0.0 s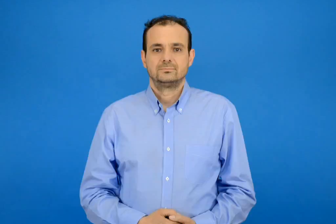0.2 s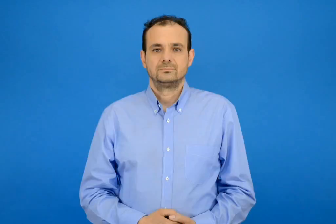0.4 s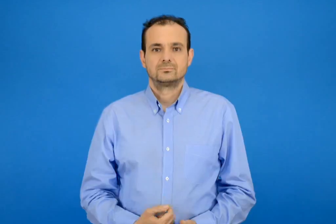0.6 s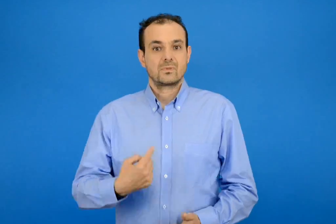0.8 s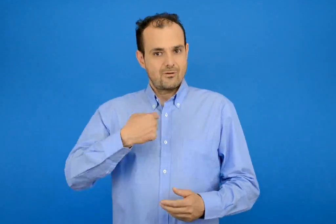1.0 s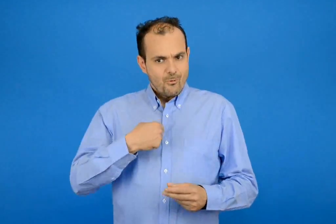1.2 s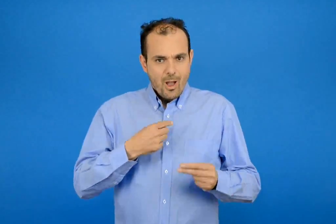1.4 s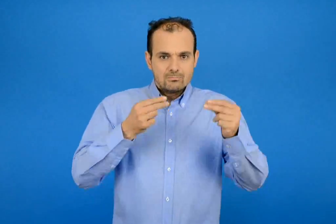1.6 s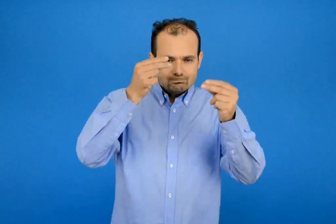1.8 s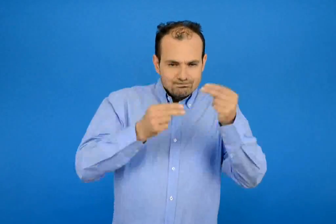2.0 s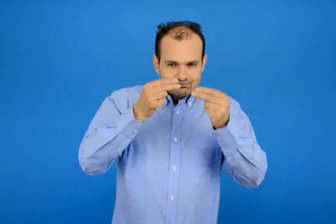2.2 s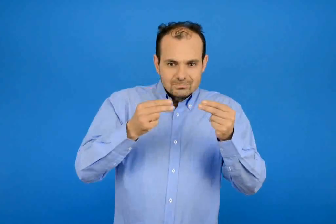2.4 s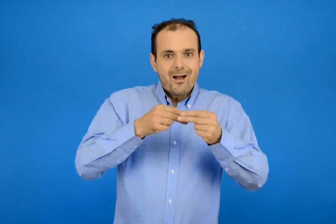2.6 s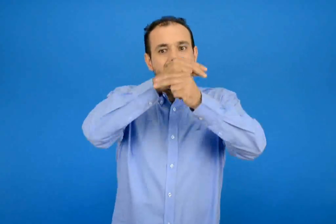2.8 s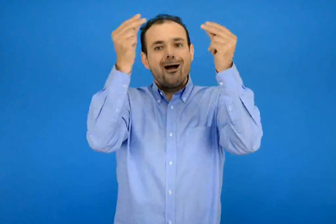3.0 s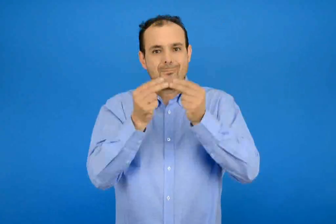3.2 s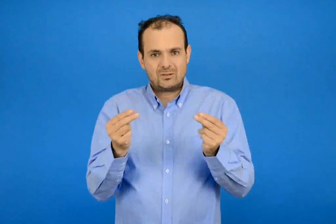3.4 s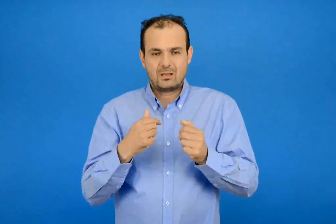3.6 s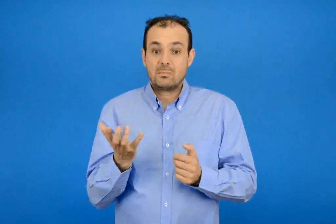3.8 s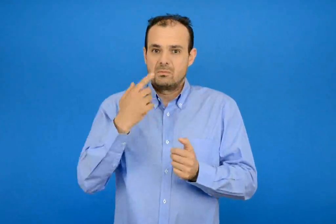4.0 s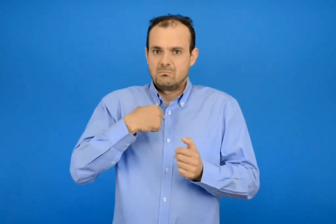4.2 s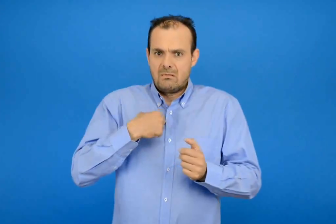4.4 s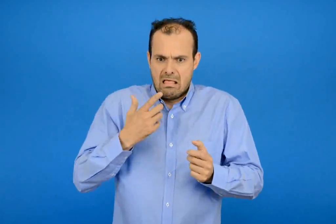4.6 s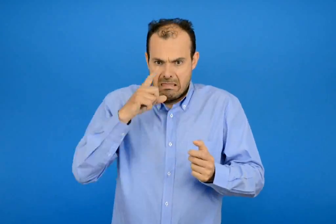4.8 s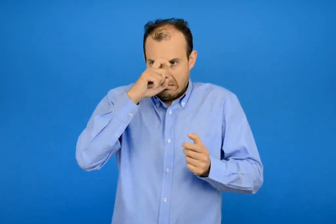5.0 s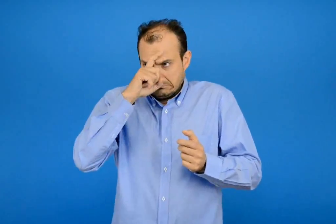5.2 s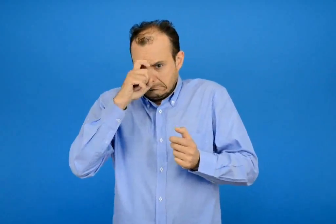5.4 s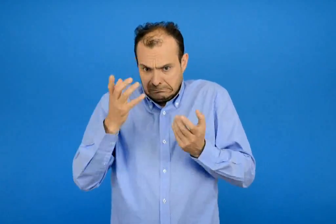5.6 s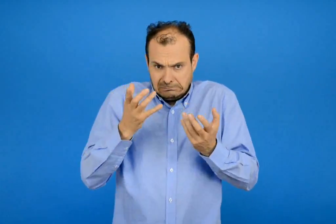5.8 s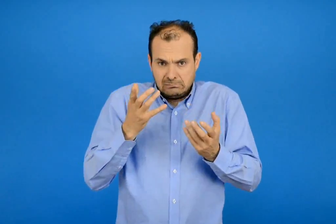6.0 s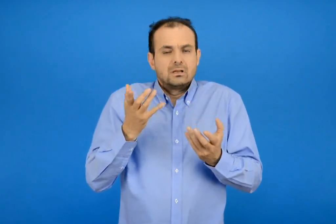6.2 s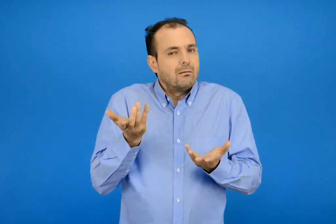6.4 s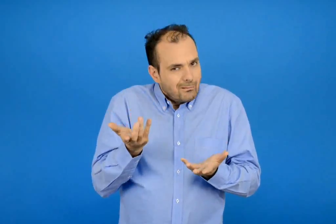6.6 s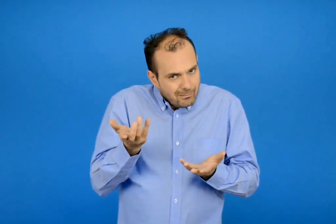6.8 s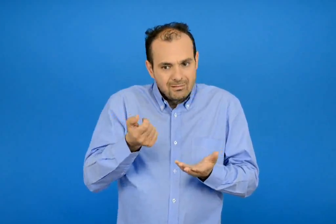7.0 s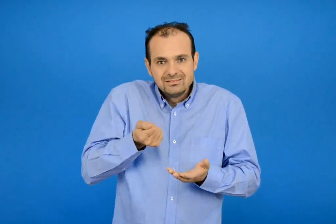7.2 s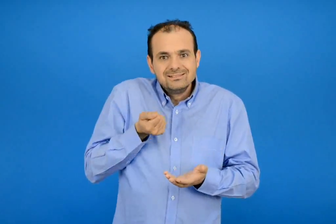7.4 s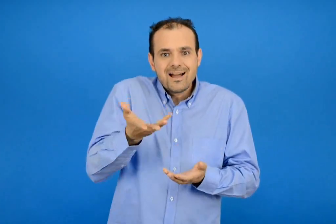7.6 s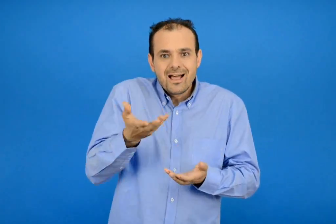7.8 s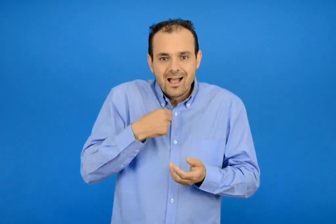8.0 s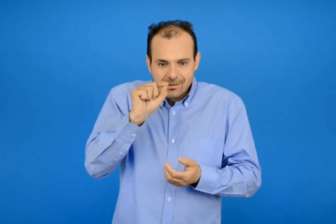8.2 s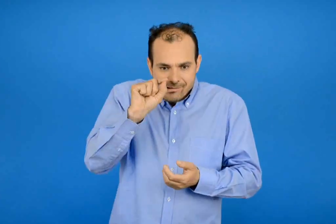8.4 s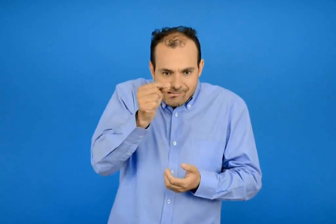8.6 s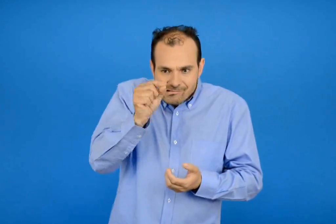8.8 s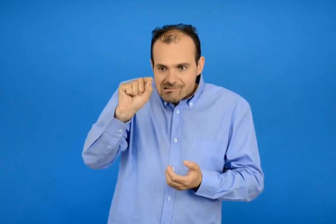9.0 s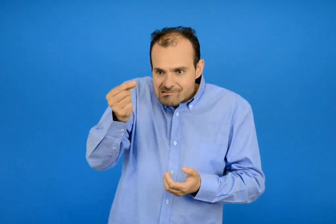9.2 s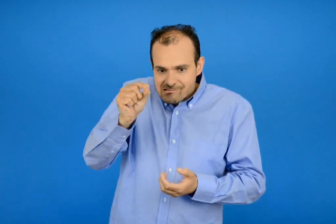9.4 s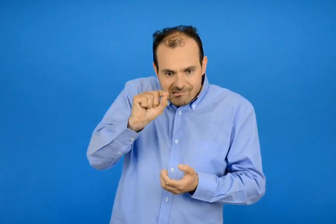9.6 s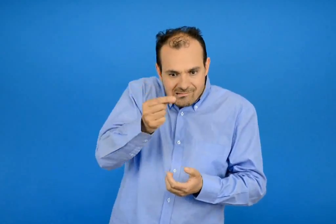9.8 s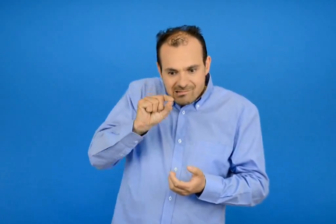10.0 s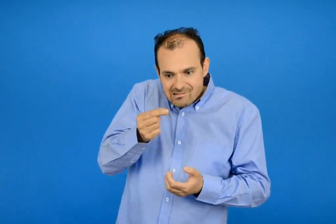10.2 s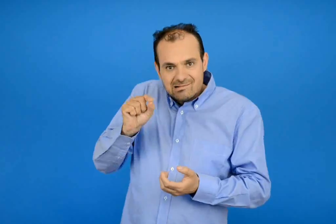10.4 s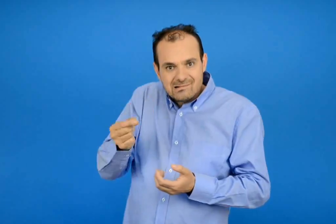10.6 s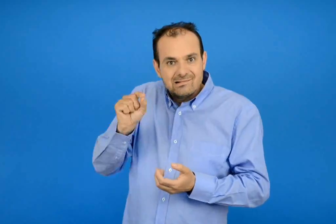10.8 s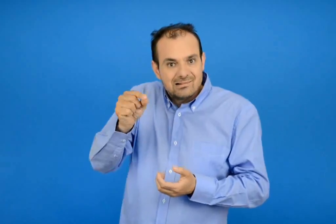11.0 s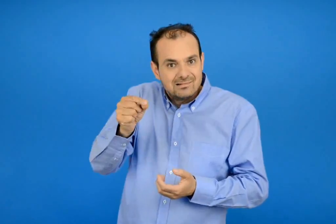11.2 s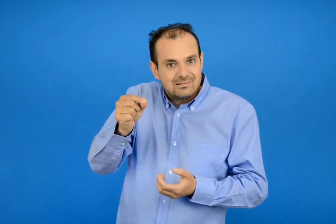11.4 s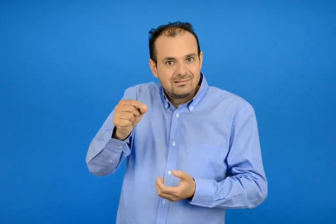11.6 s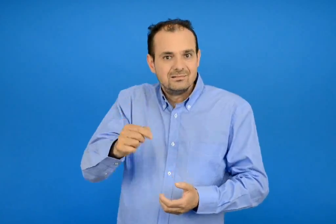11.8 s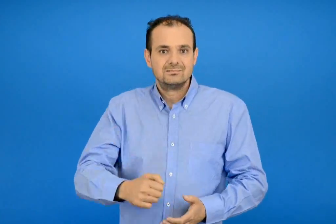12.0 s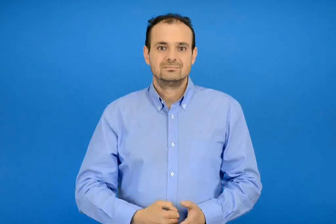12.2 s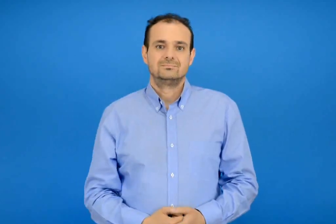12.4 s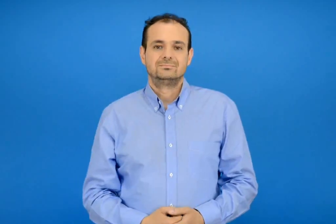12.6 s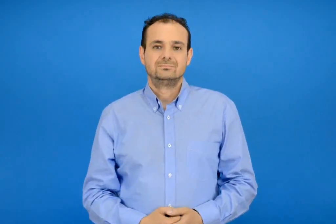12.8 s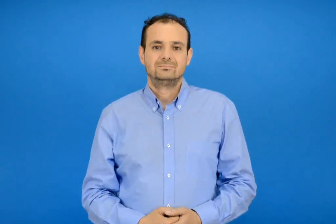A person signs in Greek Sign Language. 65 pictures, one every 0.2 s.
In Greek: υπολογίζω το αποτέλεσμα αν δυσκολεύομαι σχεδιάζω τα ζάρια
